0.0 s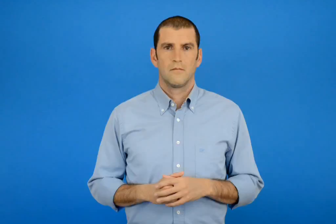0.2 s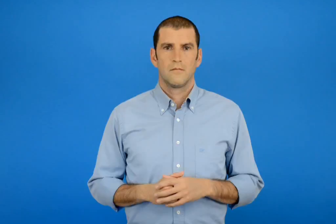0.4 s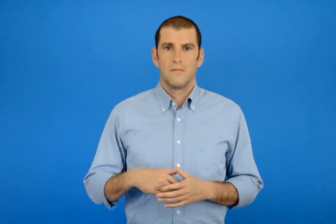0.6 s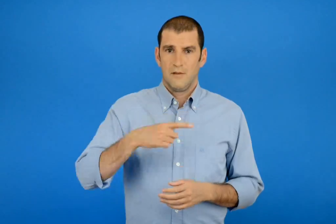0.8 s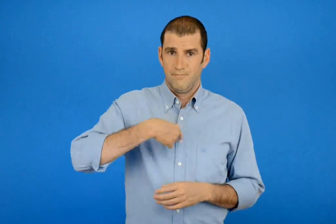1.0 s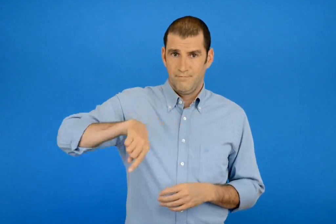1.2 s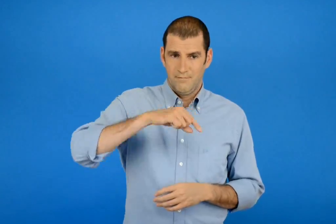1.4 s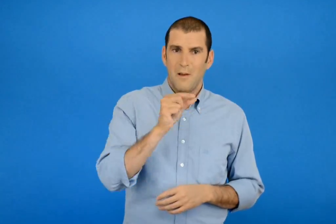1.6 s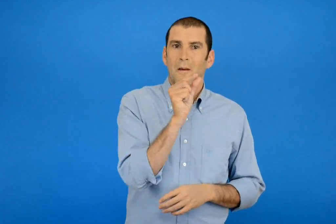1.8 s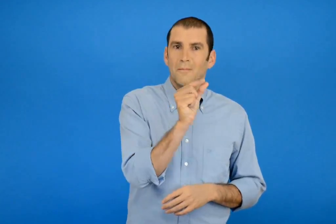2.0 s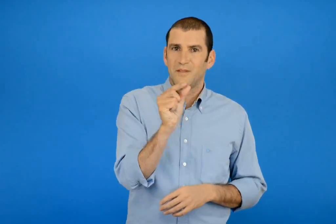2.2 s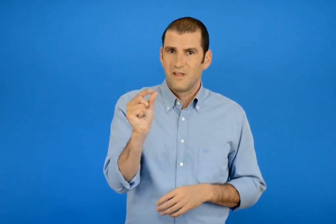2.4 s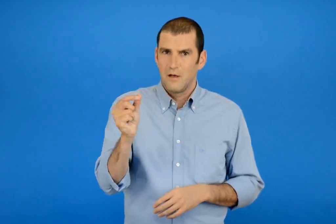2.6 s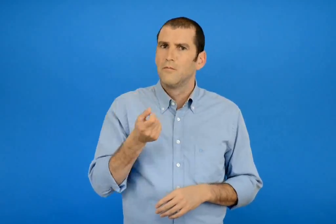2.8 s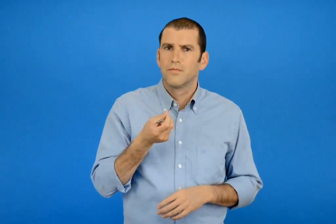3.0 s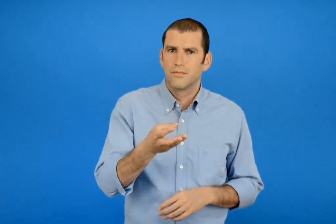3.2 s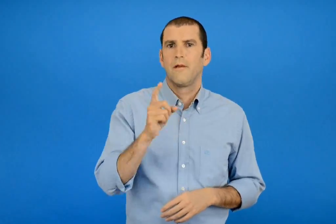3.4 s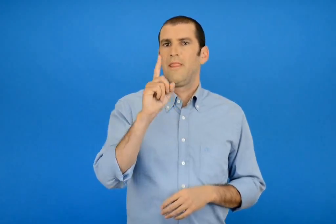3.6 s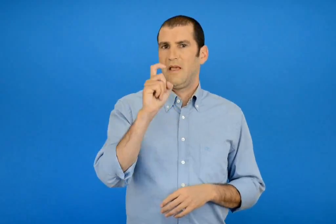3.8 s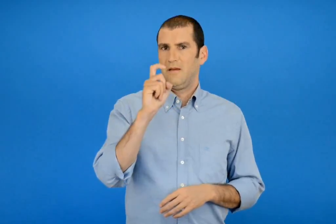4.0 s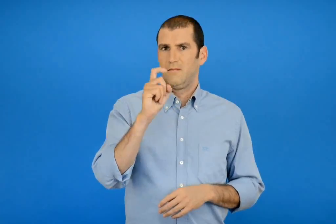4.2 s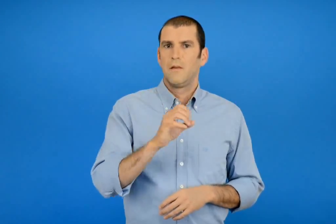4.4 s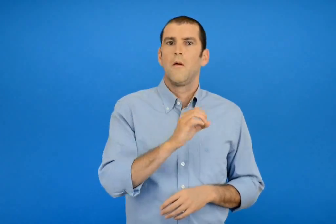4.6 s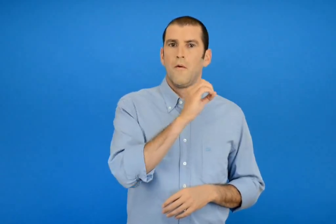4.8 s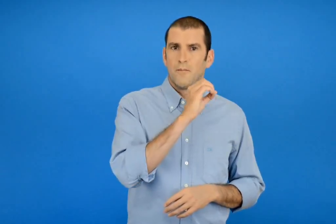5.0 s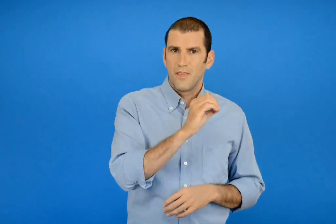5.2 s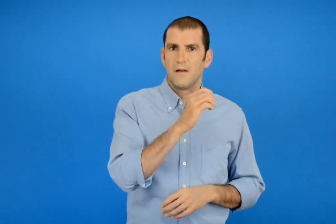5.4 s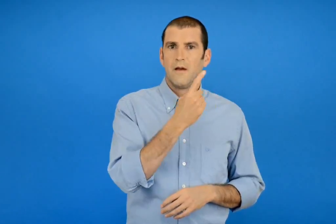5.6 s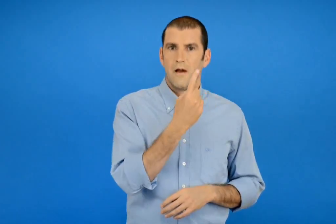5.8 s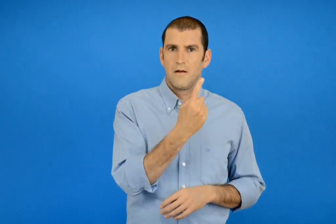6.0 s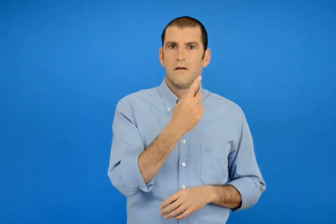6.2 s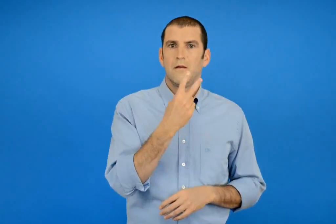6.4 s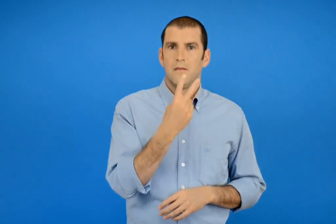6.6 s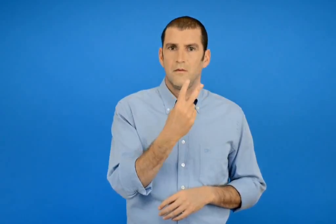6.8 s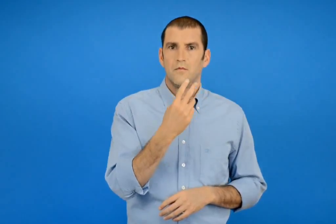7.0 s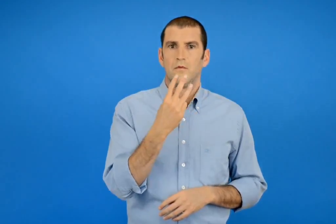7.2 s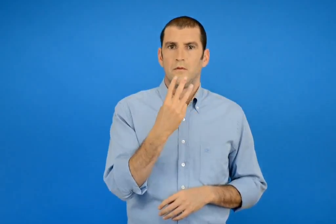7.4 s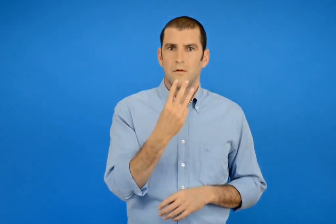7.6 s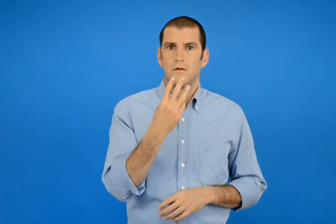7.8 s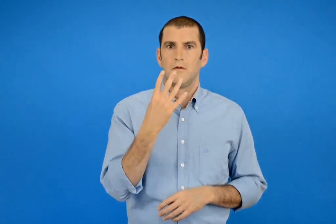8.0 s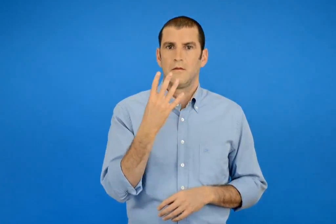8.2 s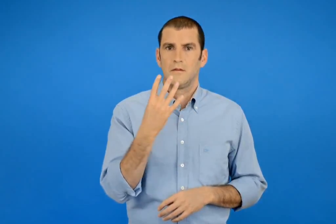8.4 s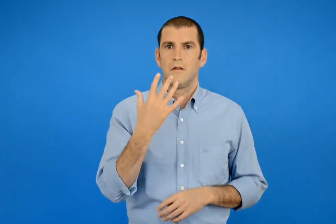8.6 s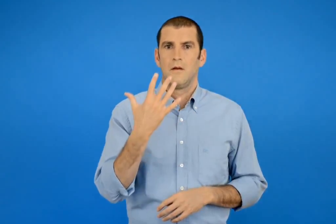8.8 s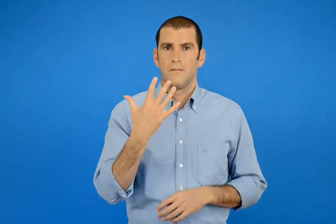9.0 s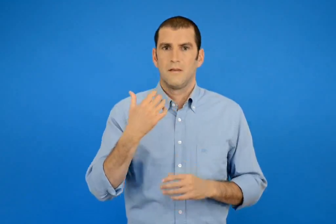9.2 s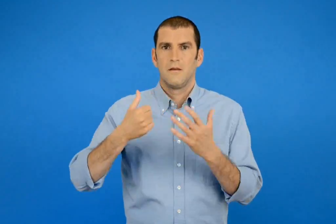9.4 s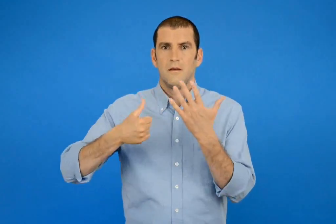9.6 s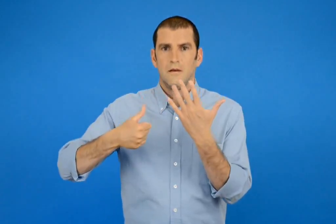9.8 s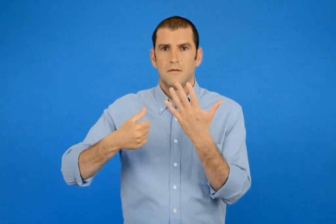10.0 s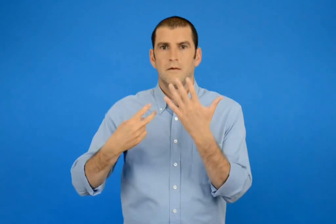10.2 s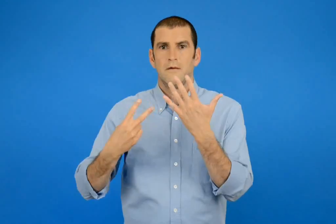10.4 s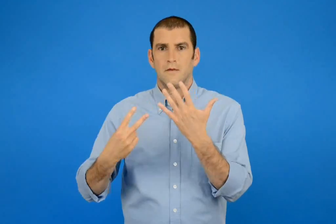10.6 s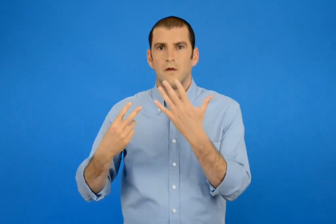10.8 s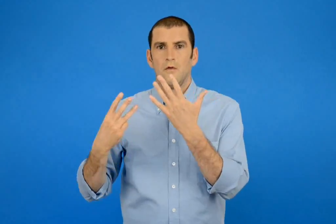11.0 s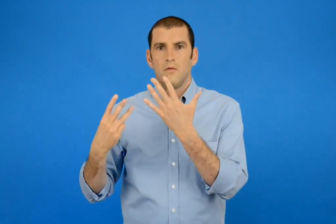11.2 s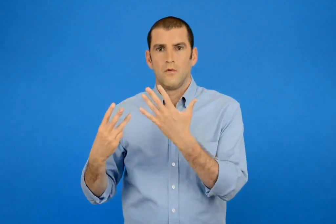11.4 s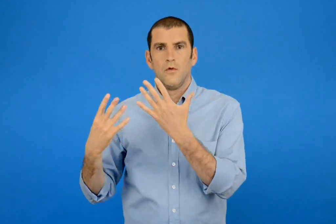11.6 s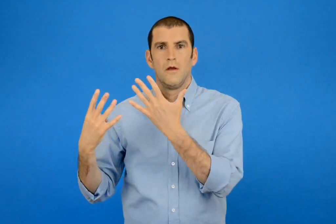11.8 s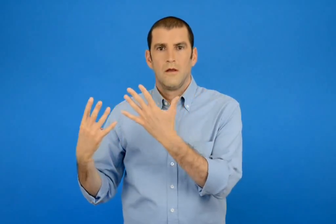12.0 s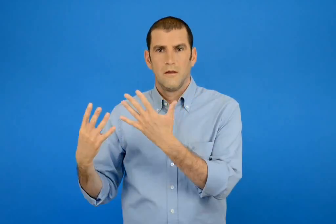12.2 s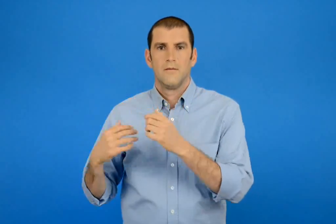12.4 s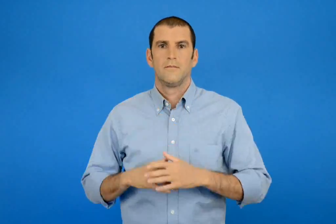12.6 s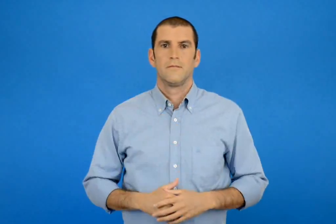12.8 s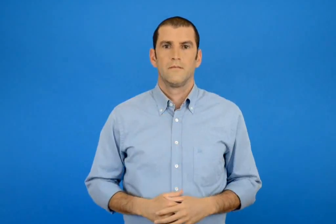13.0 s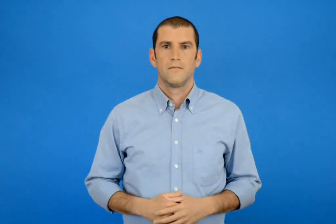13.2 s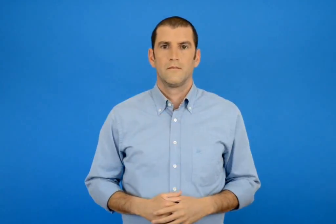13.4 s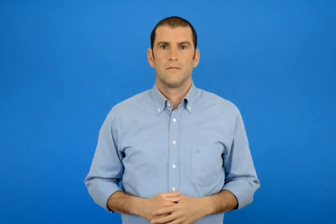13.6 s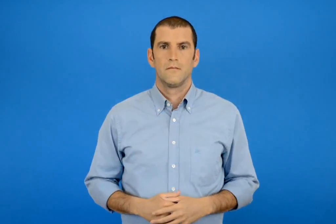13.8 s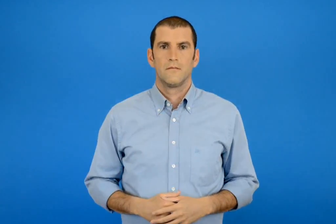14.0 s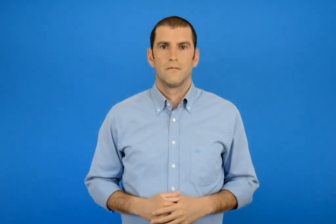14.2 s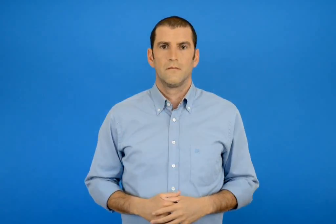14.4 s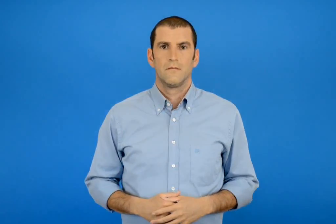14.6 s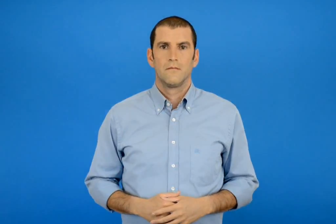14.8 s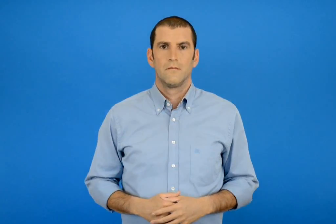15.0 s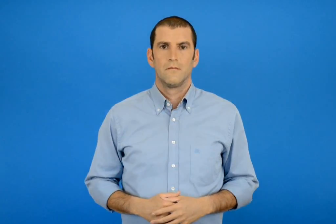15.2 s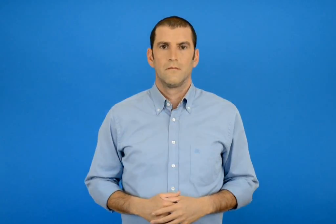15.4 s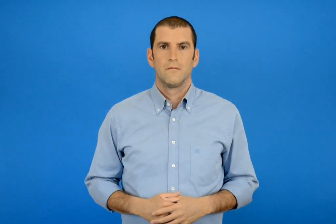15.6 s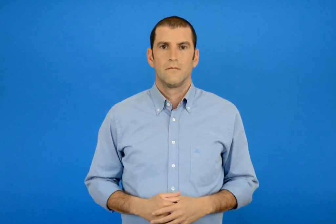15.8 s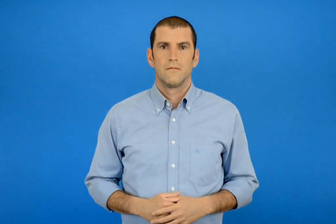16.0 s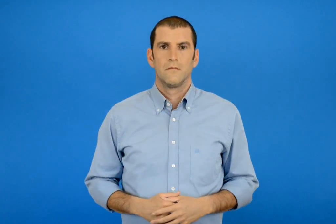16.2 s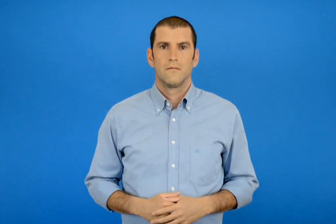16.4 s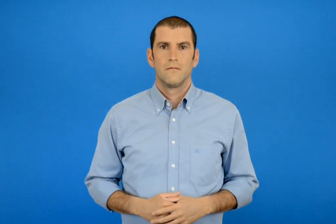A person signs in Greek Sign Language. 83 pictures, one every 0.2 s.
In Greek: όλα τα ψηφιά που χρησιμοποιούμε είναι δέκα 0 1 2 3 4 5 6 7 8 9
